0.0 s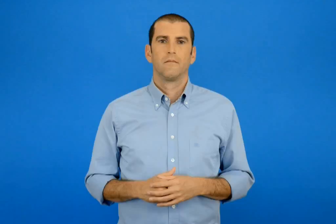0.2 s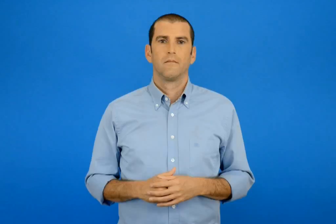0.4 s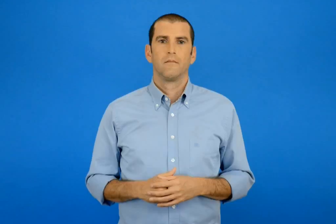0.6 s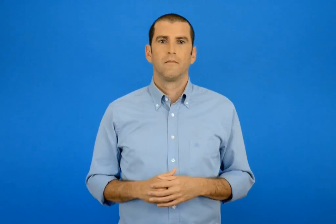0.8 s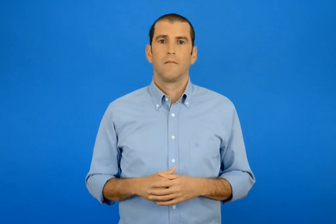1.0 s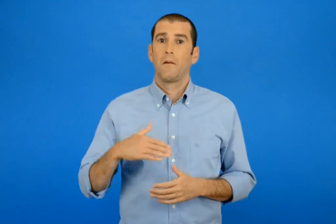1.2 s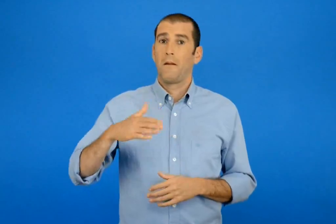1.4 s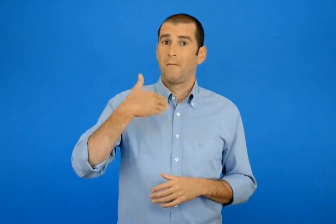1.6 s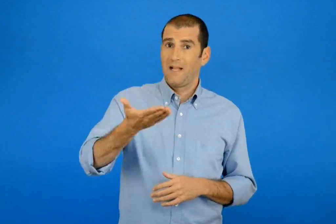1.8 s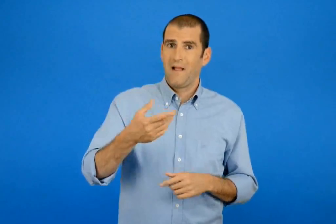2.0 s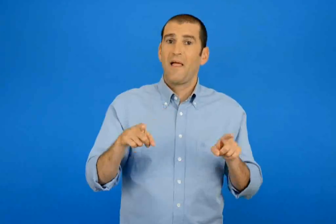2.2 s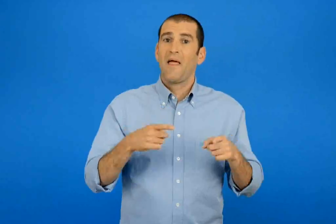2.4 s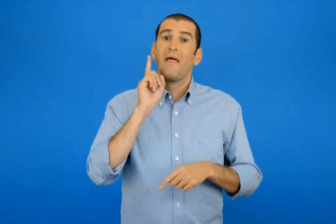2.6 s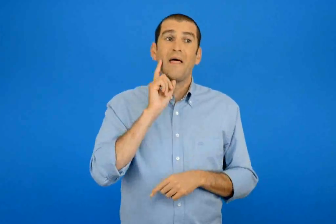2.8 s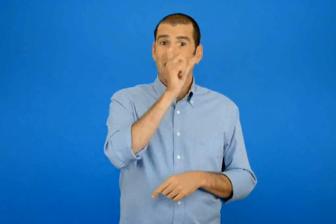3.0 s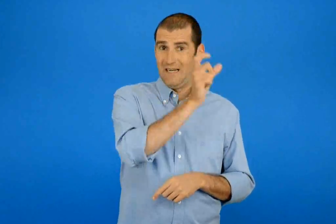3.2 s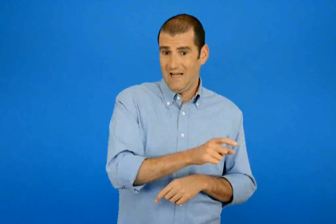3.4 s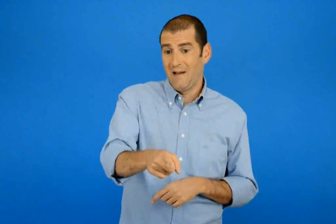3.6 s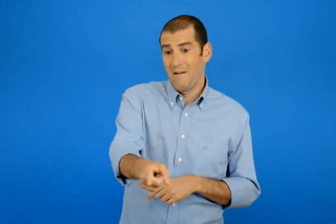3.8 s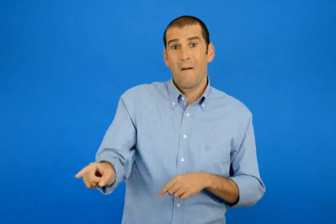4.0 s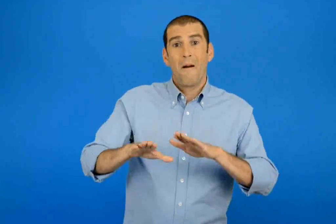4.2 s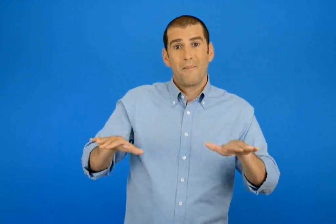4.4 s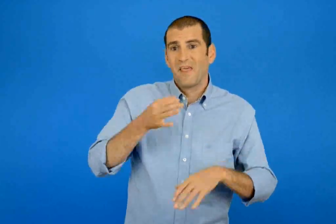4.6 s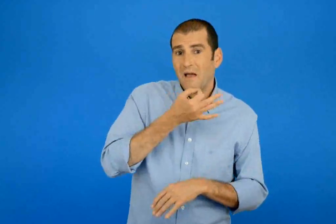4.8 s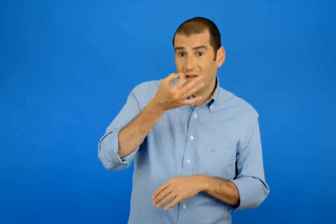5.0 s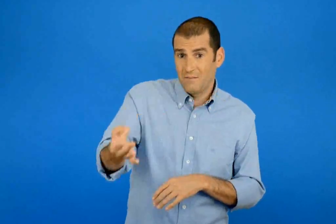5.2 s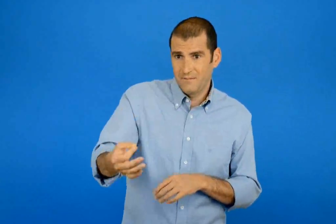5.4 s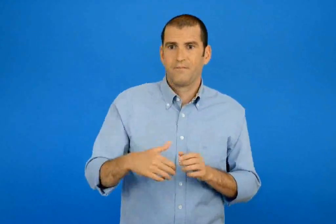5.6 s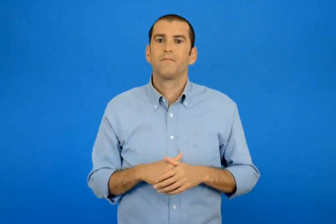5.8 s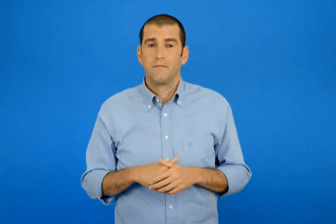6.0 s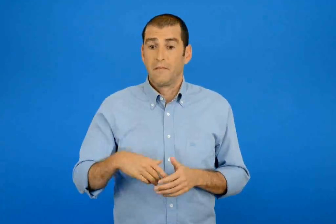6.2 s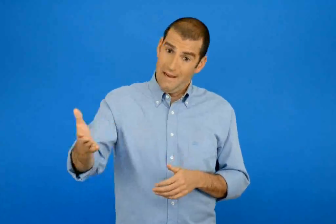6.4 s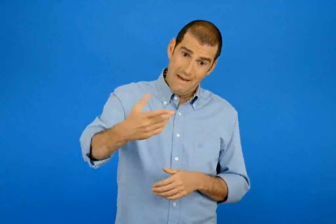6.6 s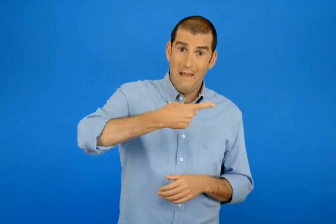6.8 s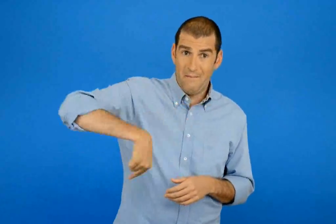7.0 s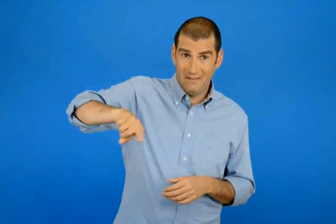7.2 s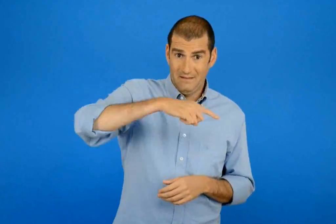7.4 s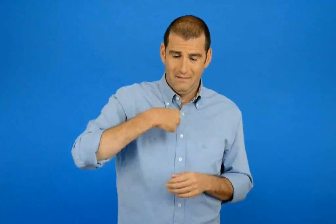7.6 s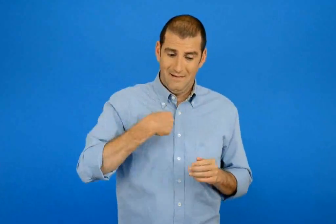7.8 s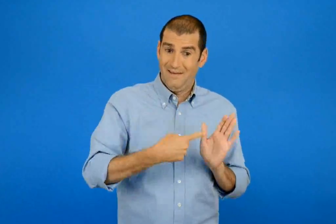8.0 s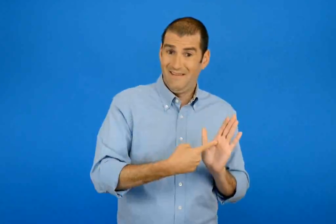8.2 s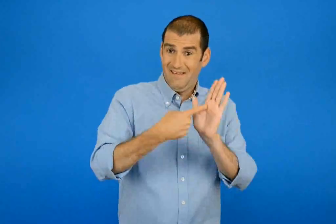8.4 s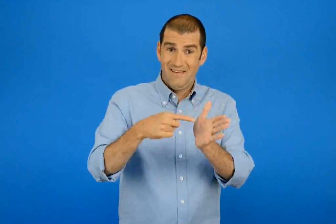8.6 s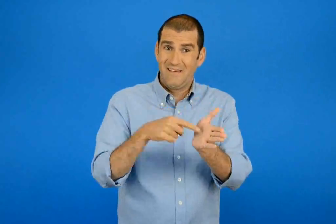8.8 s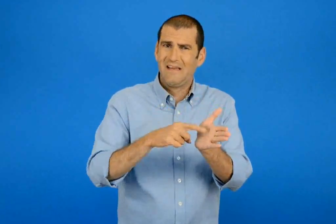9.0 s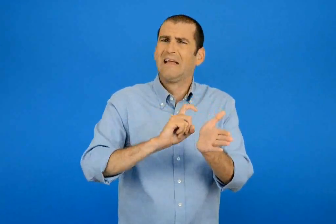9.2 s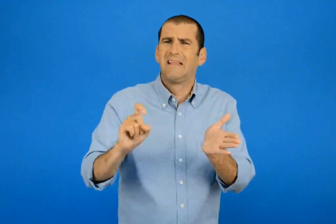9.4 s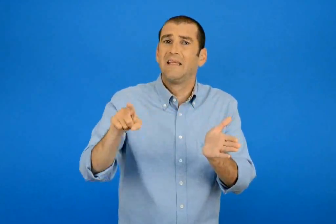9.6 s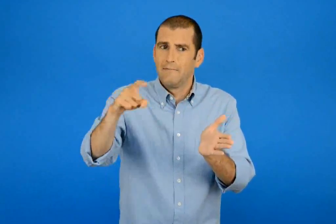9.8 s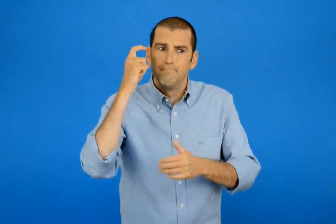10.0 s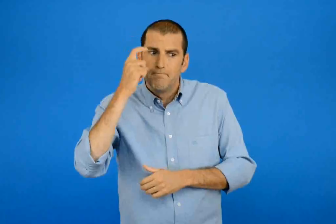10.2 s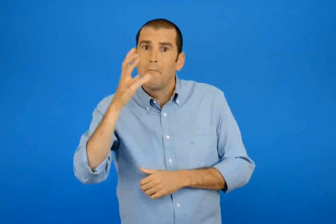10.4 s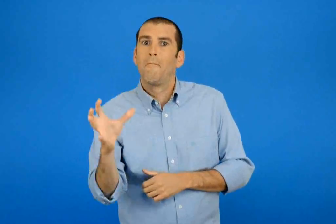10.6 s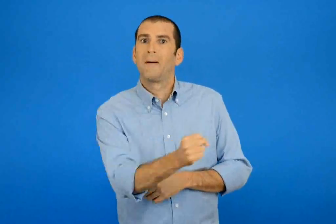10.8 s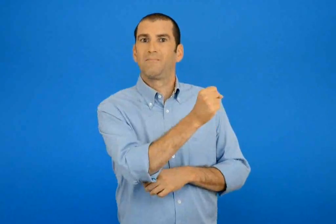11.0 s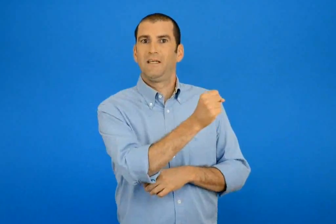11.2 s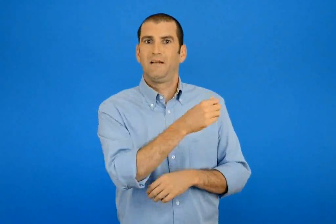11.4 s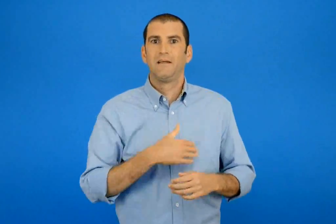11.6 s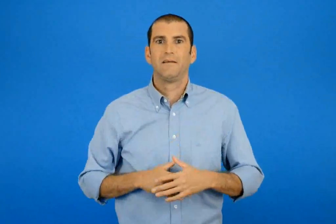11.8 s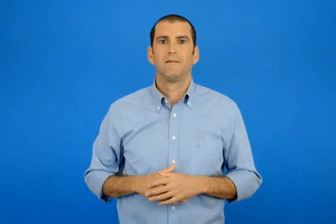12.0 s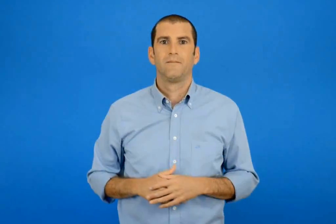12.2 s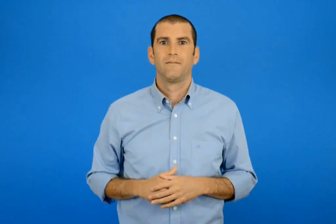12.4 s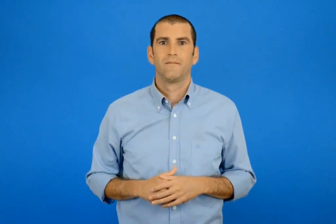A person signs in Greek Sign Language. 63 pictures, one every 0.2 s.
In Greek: έπειτα η δασκάλα είπε στα παιδιά ελατέ να μαντέψουμε τι είναι αυτά που θα σας δείξω
